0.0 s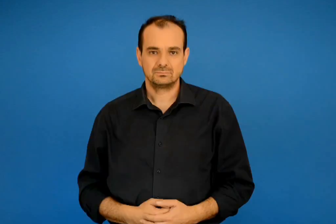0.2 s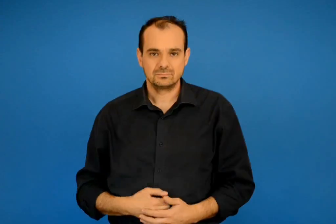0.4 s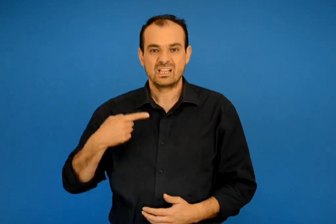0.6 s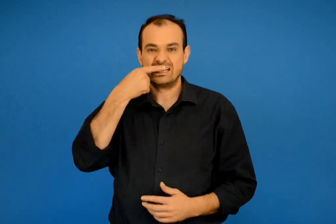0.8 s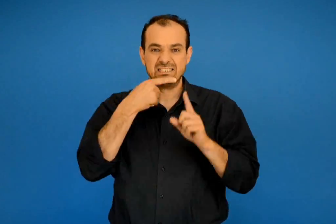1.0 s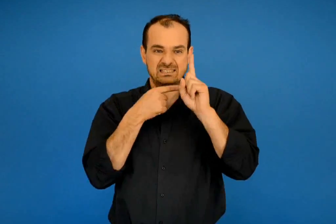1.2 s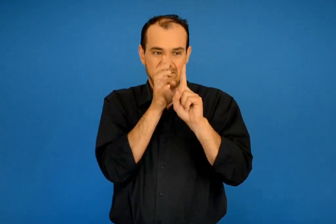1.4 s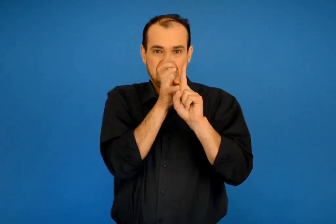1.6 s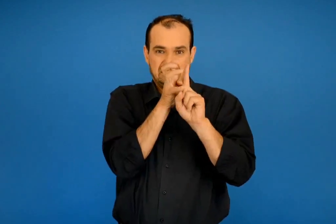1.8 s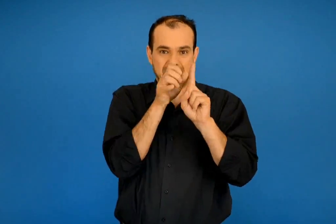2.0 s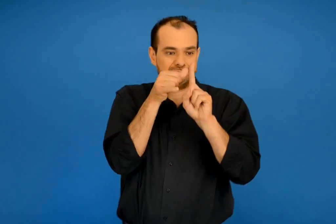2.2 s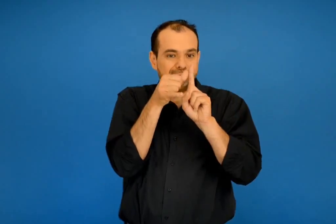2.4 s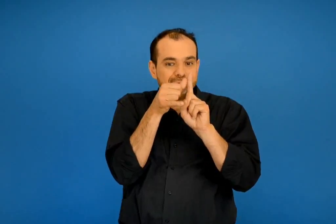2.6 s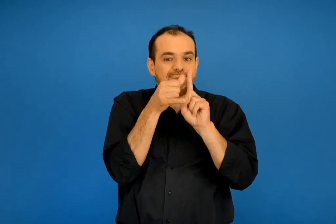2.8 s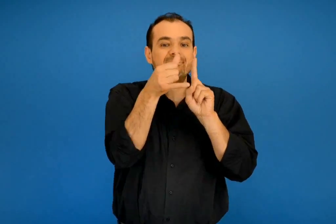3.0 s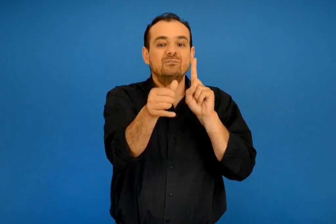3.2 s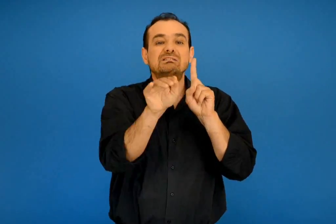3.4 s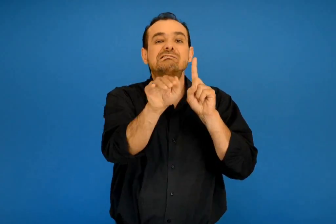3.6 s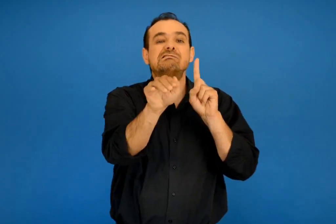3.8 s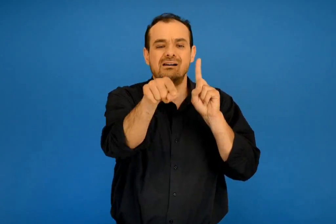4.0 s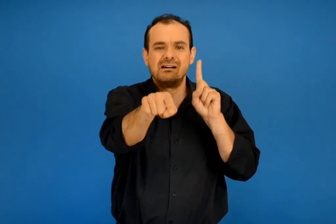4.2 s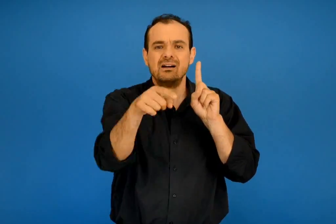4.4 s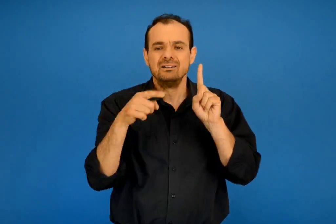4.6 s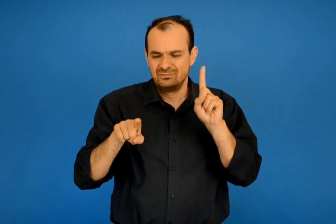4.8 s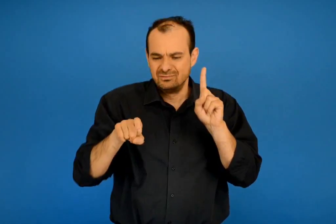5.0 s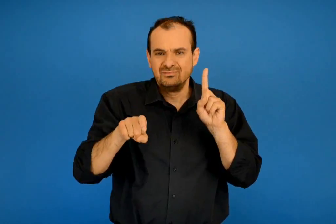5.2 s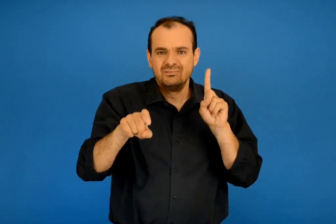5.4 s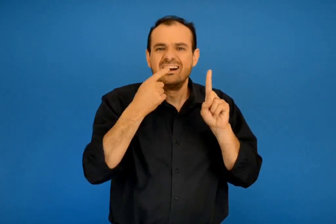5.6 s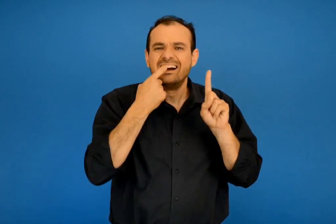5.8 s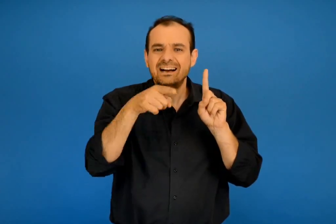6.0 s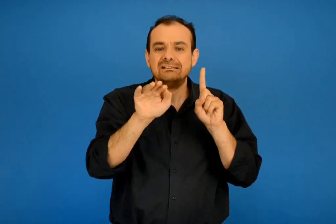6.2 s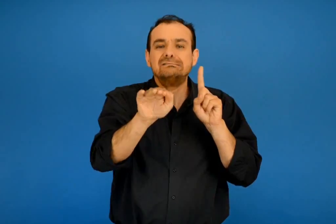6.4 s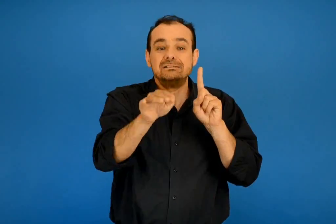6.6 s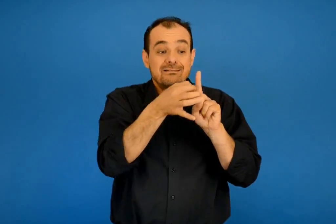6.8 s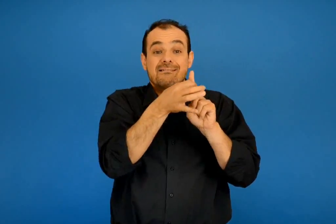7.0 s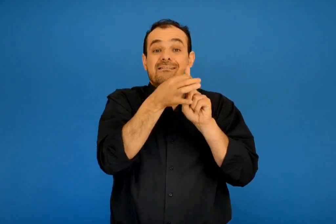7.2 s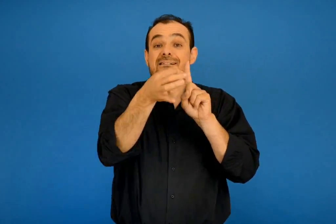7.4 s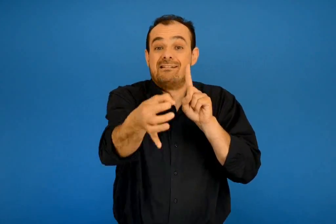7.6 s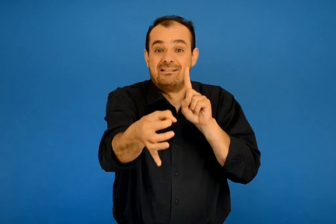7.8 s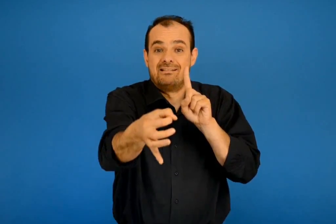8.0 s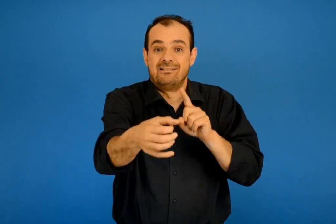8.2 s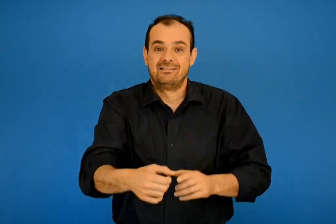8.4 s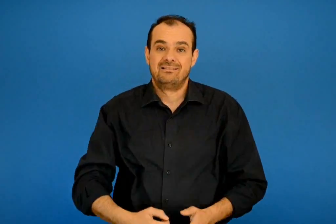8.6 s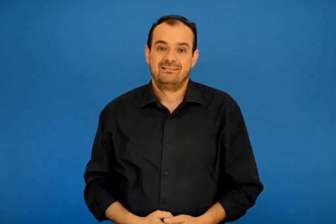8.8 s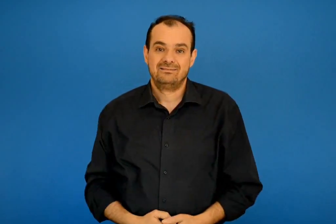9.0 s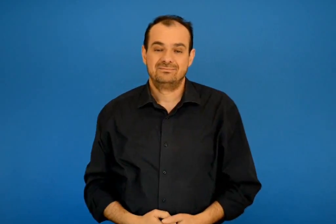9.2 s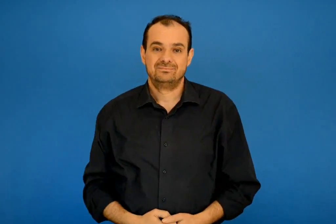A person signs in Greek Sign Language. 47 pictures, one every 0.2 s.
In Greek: σε ένα σκουλήκι των δοντιών τηλεφωνεί και λέει
